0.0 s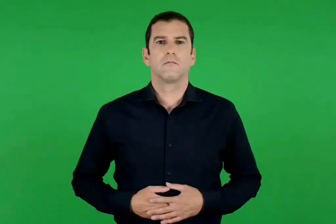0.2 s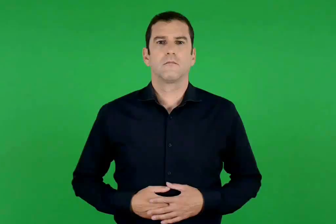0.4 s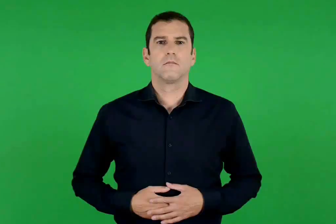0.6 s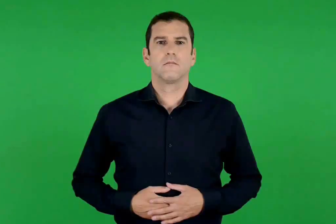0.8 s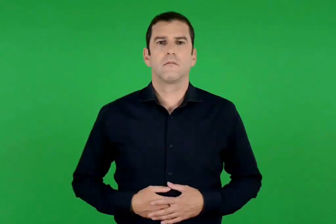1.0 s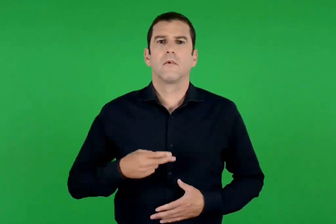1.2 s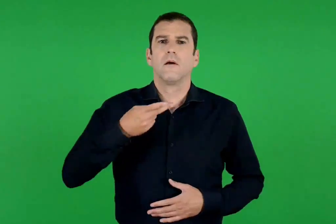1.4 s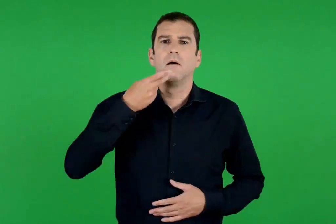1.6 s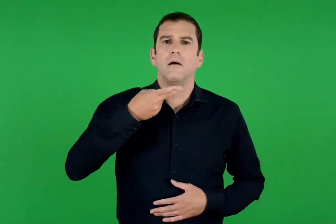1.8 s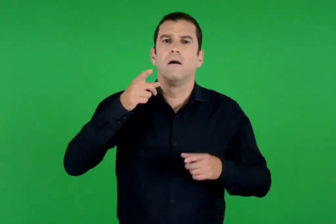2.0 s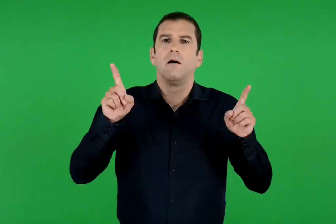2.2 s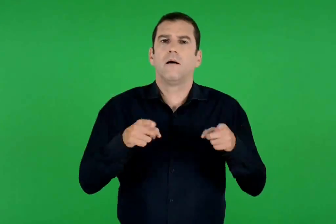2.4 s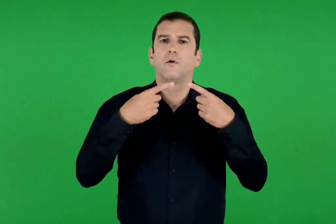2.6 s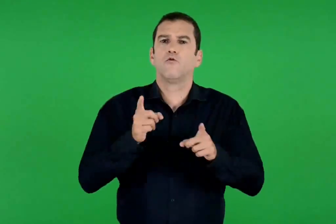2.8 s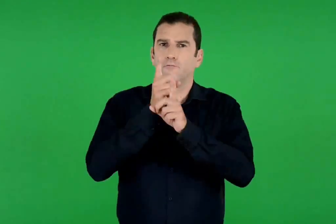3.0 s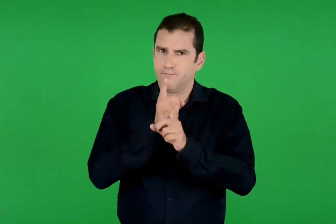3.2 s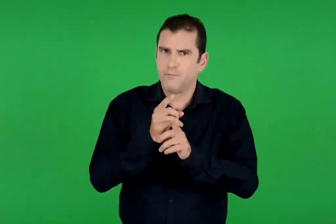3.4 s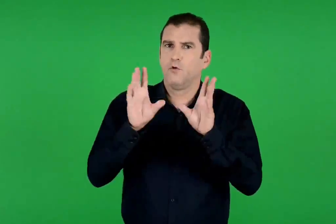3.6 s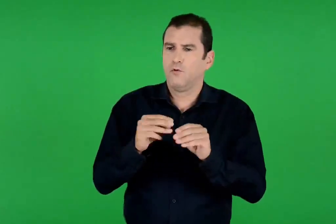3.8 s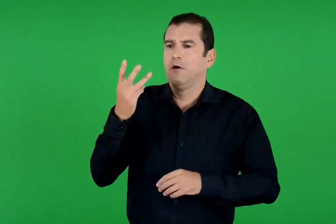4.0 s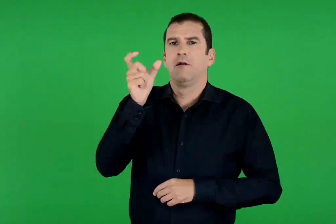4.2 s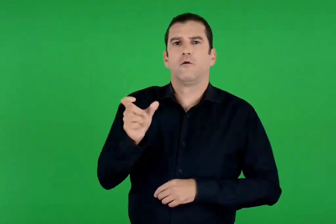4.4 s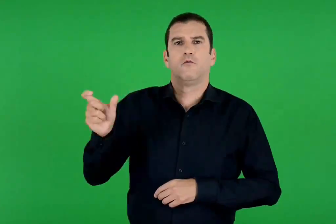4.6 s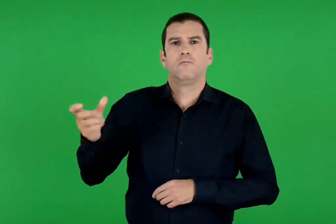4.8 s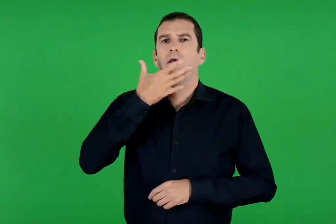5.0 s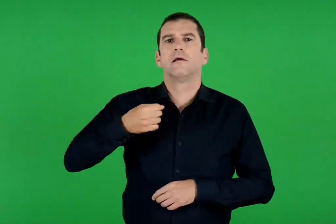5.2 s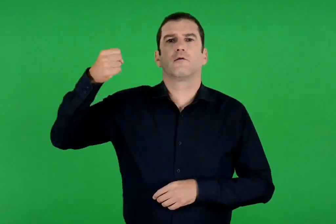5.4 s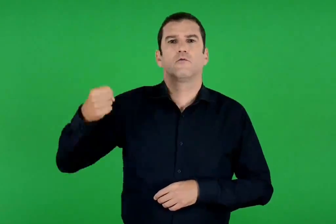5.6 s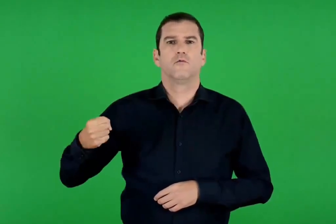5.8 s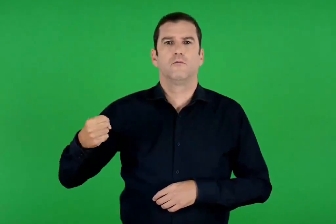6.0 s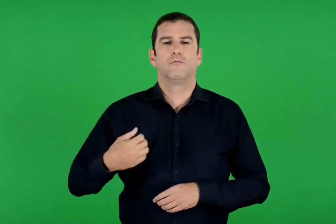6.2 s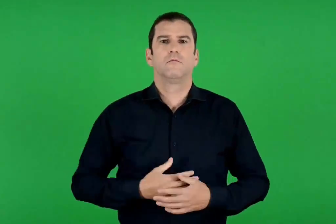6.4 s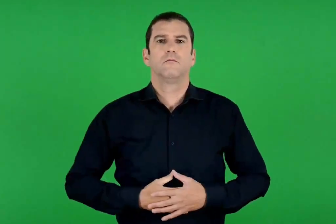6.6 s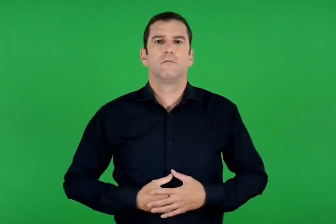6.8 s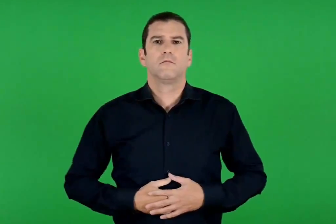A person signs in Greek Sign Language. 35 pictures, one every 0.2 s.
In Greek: απολυτίκιο των τριών ιεραρχών
